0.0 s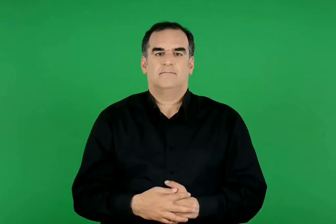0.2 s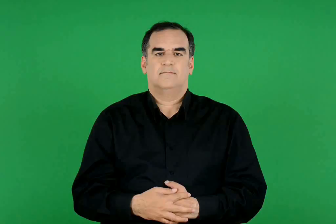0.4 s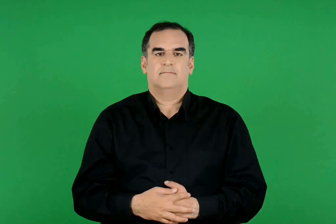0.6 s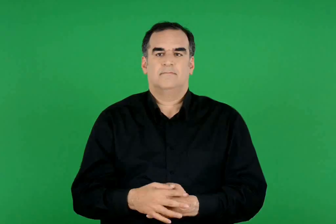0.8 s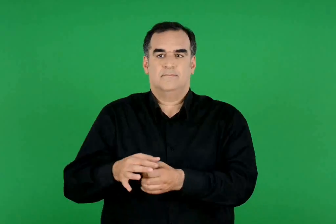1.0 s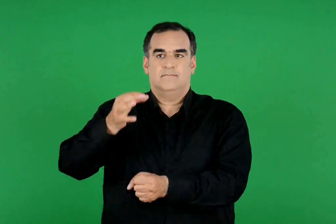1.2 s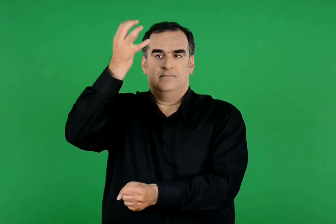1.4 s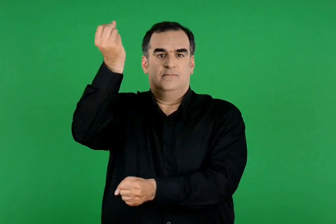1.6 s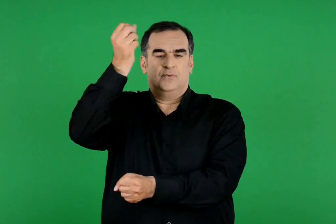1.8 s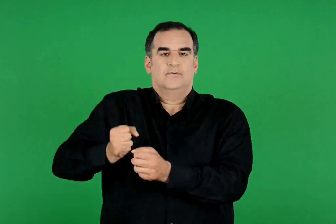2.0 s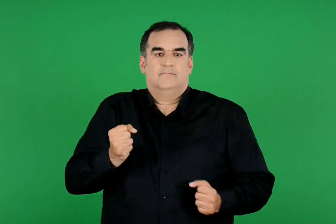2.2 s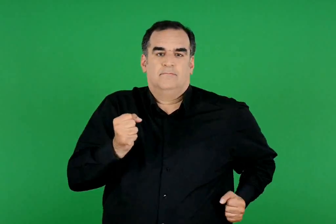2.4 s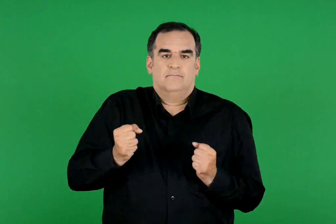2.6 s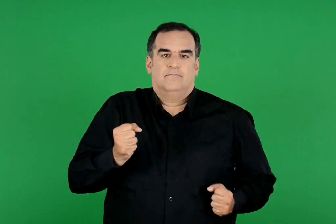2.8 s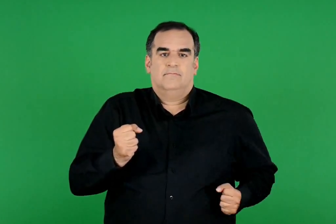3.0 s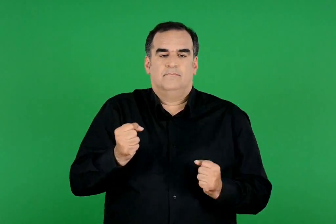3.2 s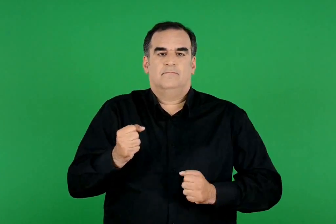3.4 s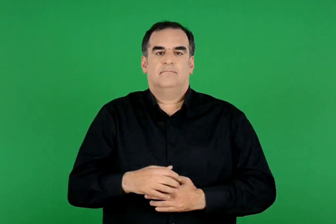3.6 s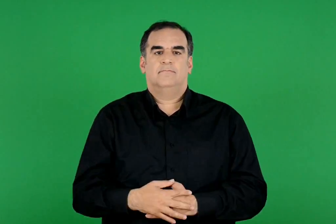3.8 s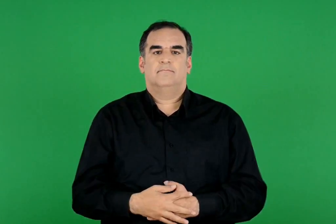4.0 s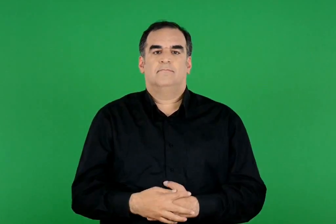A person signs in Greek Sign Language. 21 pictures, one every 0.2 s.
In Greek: λαμπαδηδρόμος
